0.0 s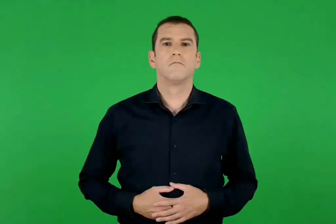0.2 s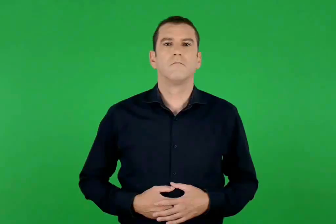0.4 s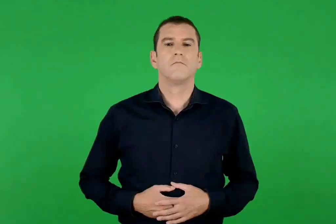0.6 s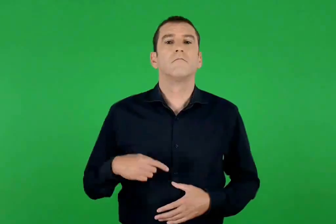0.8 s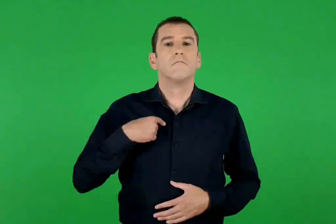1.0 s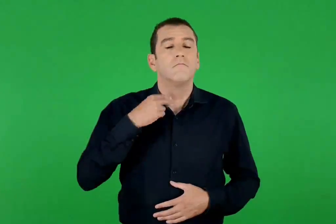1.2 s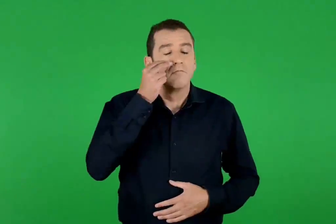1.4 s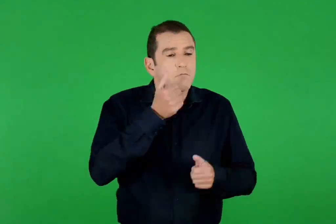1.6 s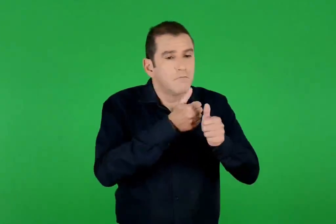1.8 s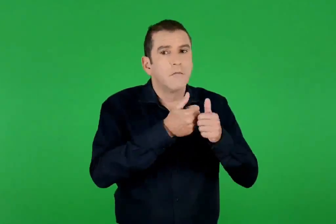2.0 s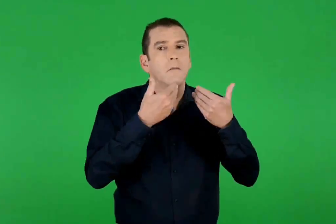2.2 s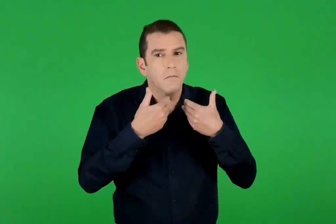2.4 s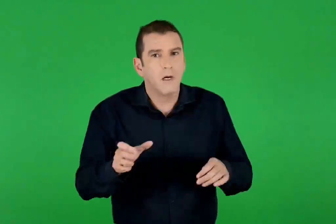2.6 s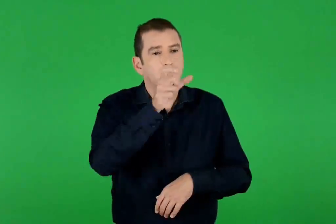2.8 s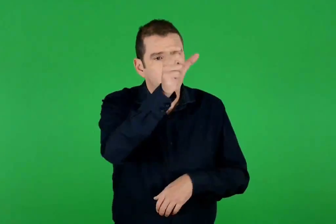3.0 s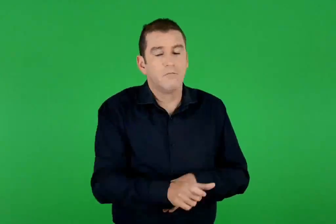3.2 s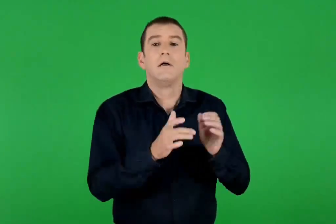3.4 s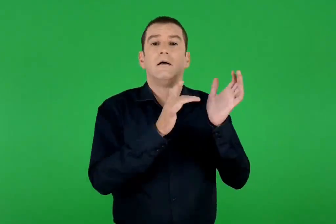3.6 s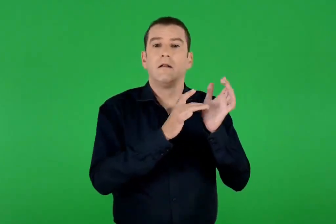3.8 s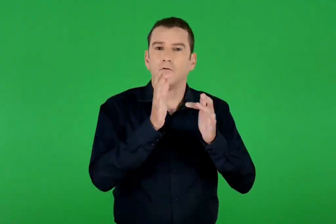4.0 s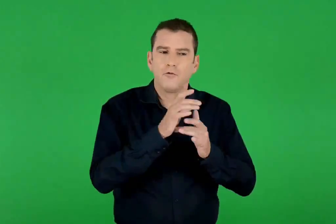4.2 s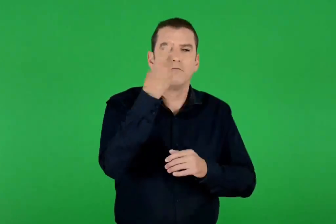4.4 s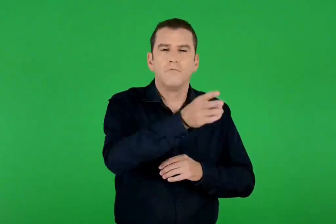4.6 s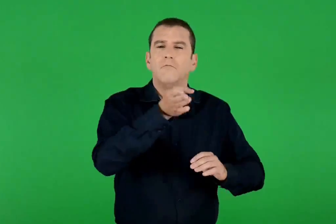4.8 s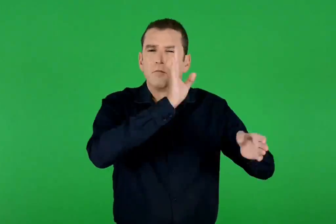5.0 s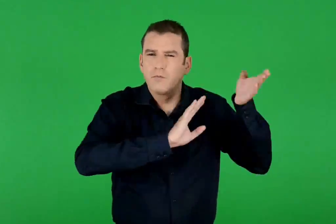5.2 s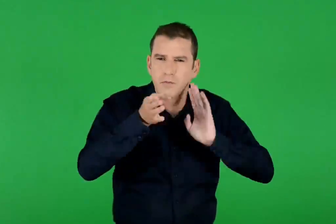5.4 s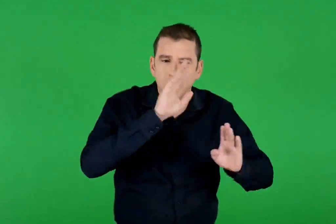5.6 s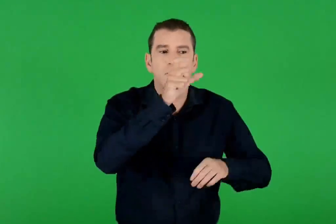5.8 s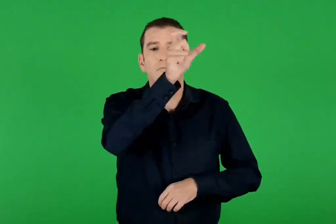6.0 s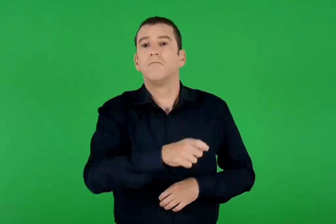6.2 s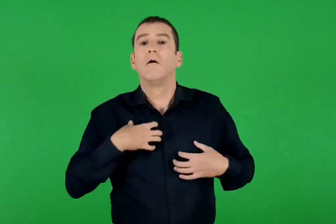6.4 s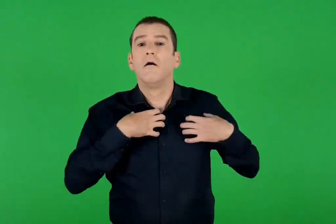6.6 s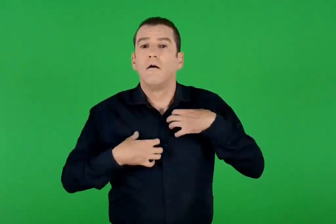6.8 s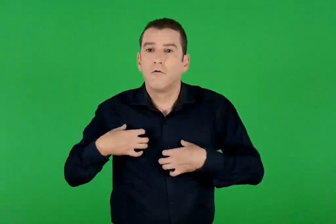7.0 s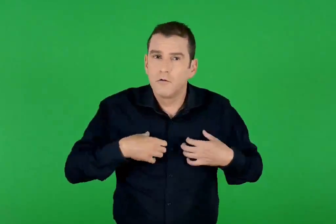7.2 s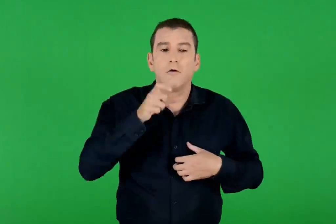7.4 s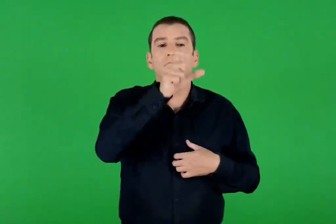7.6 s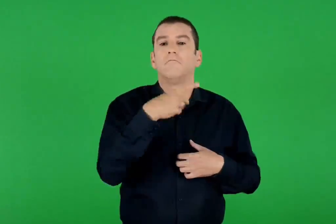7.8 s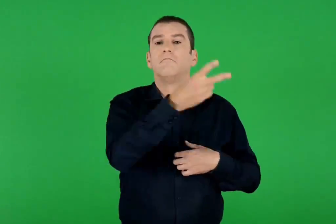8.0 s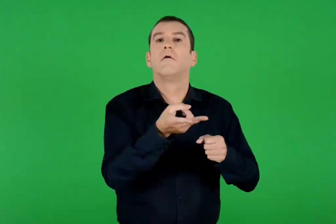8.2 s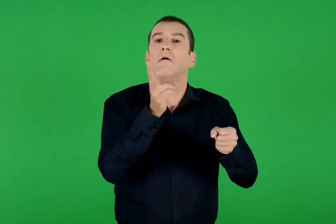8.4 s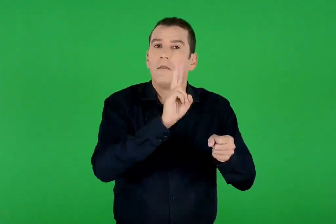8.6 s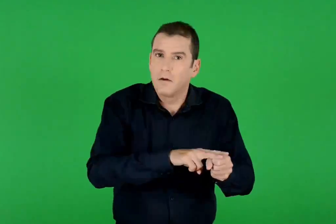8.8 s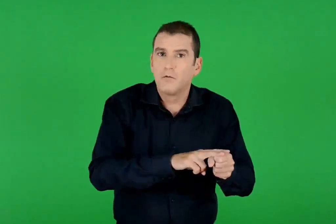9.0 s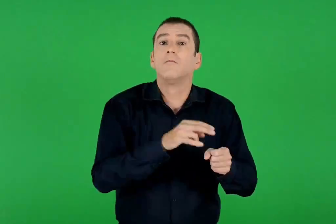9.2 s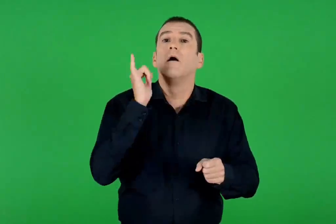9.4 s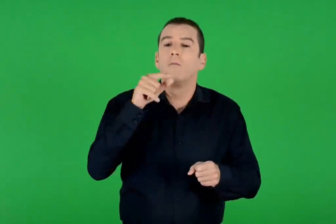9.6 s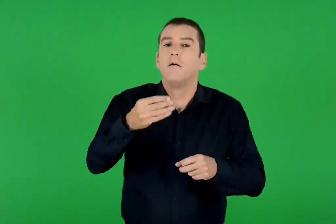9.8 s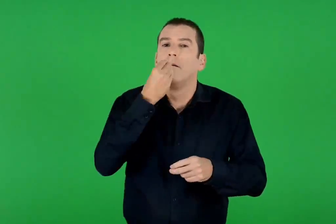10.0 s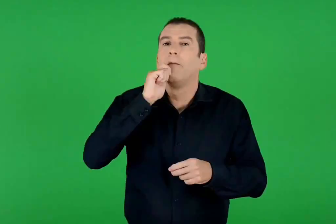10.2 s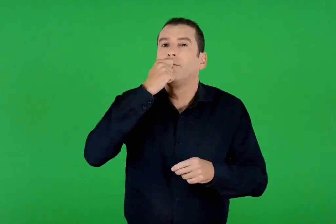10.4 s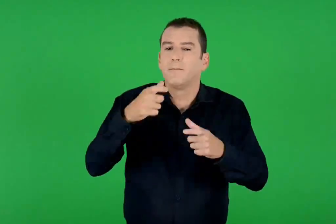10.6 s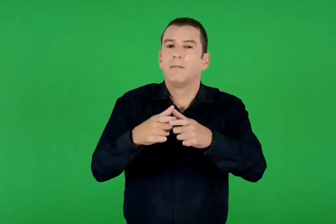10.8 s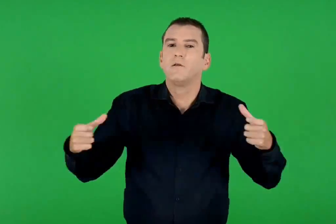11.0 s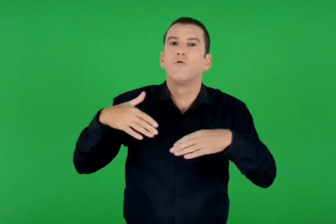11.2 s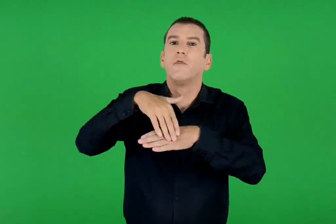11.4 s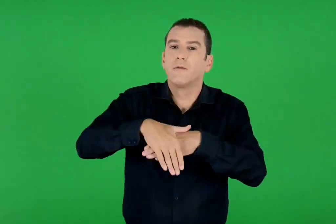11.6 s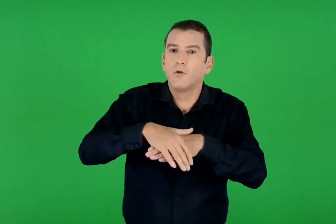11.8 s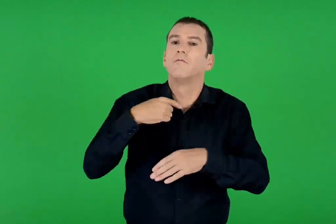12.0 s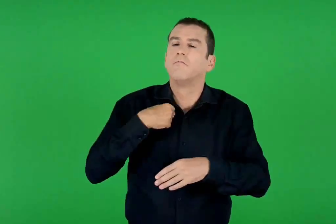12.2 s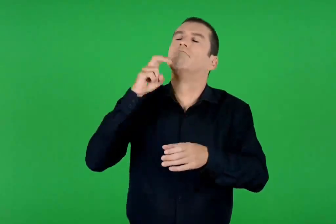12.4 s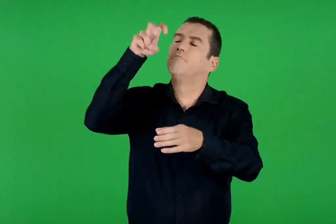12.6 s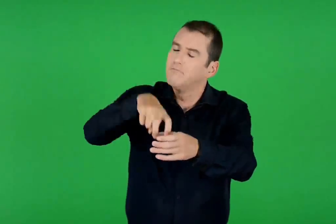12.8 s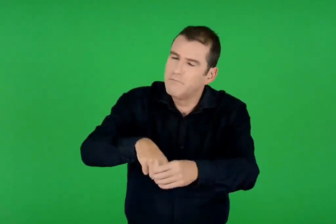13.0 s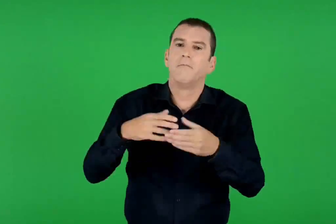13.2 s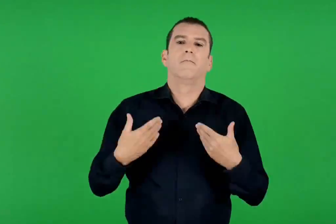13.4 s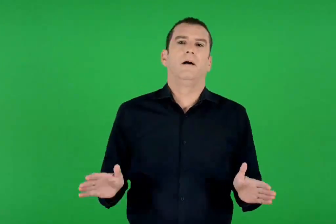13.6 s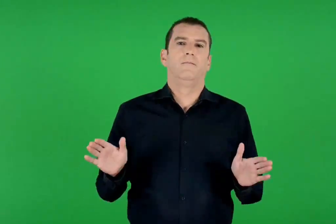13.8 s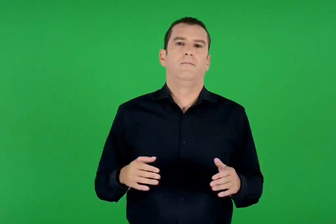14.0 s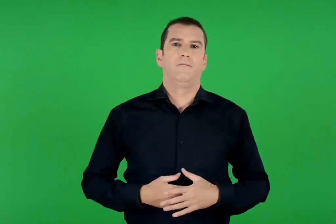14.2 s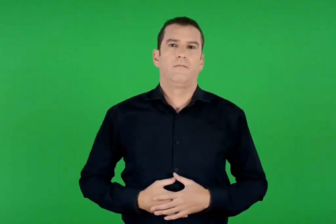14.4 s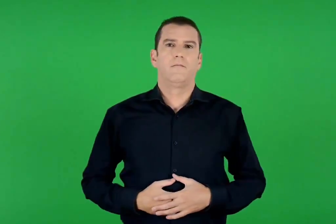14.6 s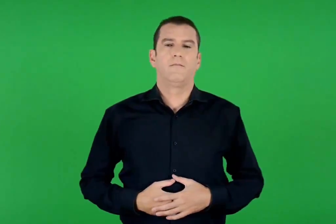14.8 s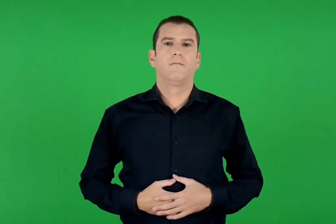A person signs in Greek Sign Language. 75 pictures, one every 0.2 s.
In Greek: είχα παρακολουθήσει τον χριστό στο μαρτύριό του , στην αγωνία του , στον θάνατό του. είχα παρακαθίσει και στον μυστικό δείπνο
